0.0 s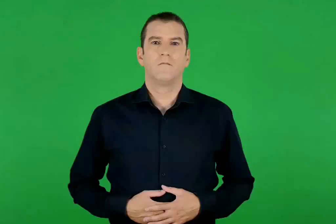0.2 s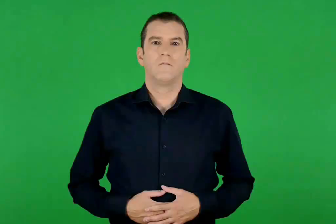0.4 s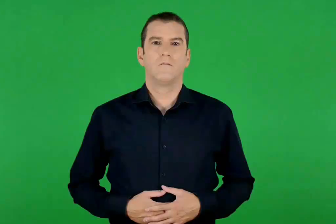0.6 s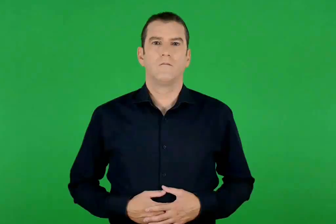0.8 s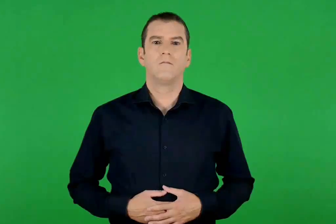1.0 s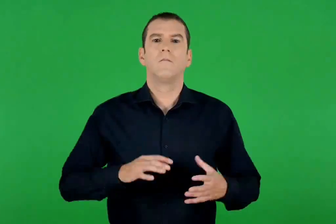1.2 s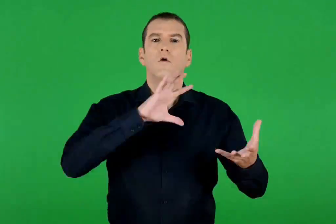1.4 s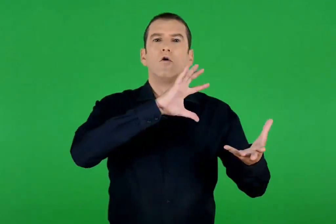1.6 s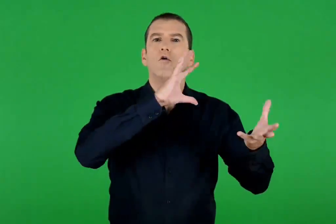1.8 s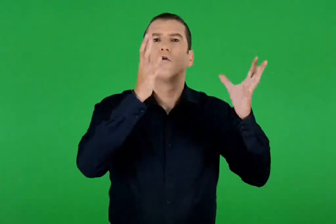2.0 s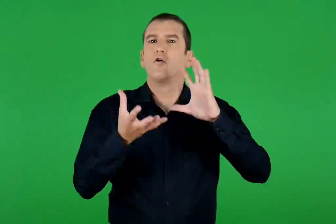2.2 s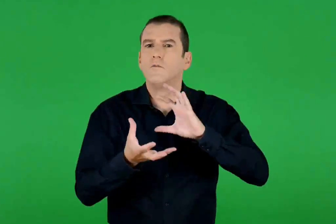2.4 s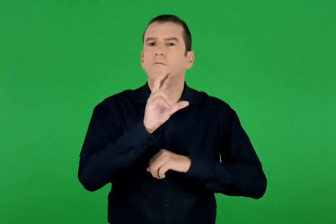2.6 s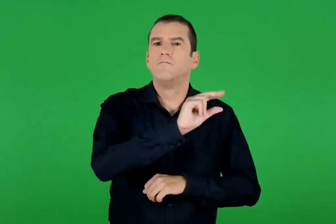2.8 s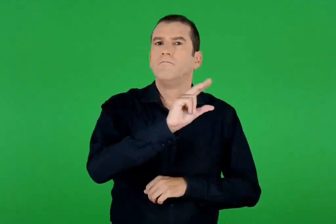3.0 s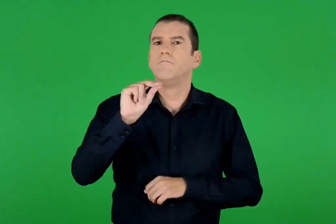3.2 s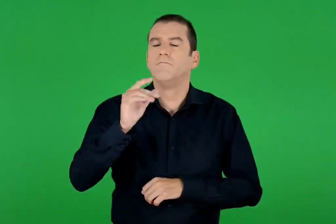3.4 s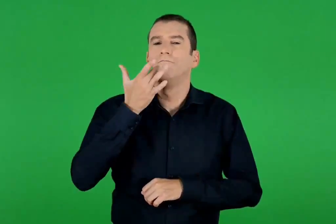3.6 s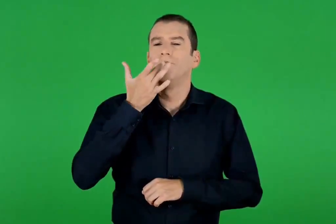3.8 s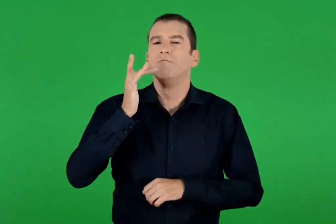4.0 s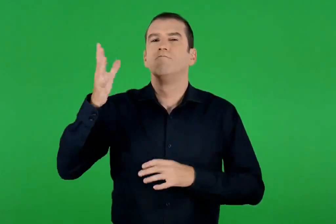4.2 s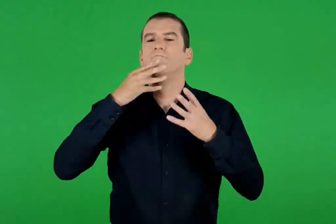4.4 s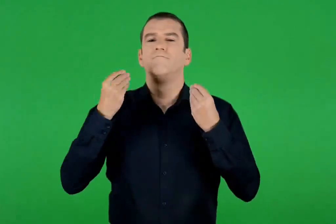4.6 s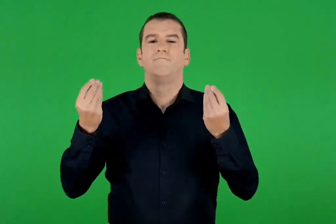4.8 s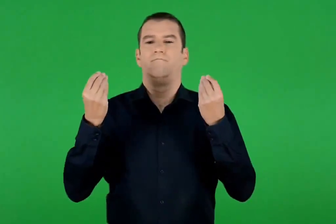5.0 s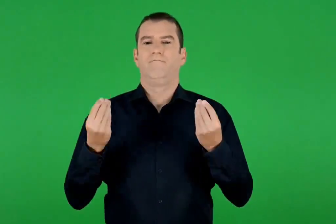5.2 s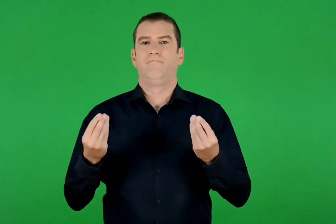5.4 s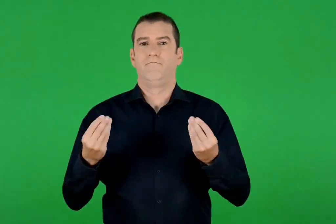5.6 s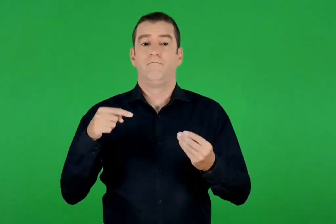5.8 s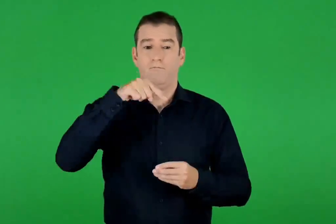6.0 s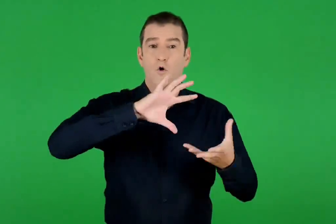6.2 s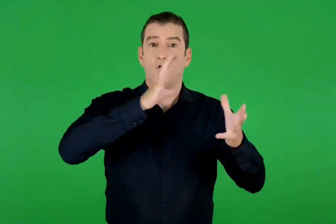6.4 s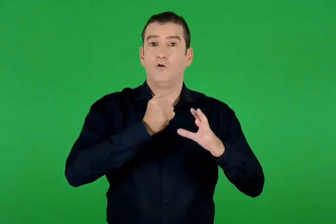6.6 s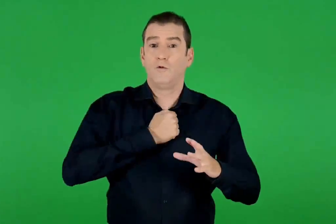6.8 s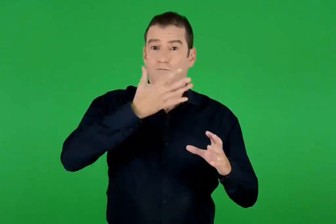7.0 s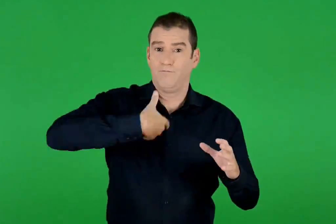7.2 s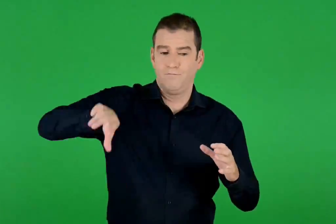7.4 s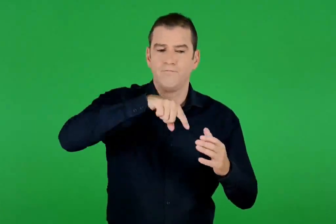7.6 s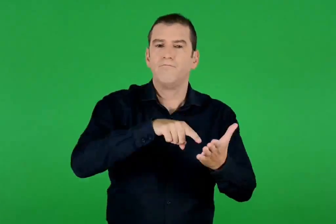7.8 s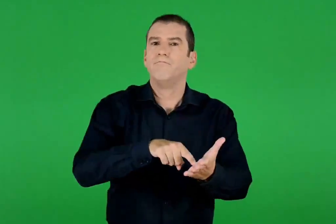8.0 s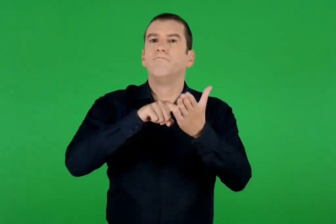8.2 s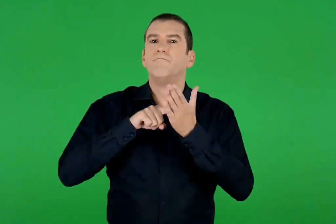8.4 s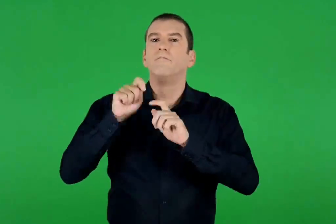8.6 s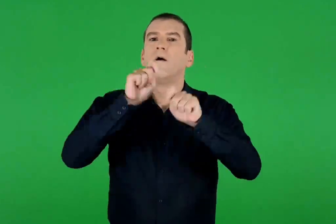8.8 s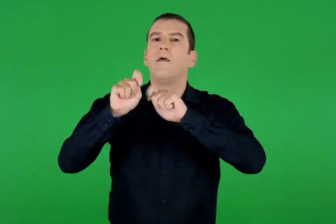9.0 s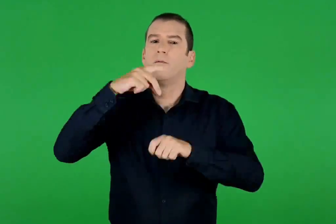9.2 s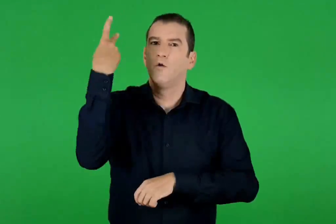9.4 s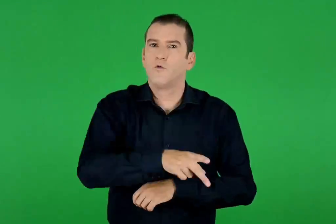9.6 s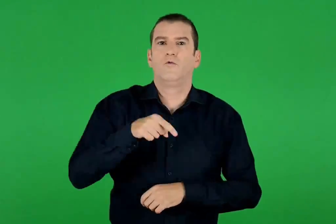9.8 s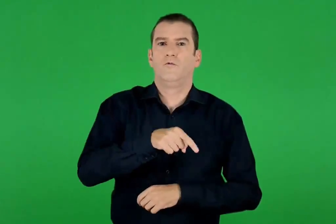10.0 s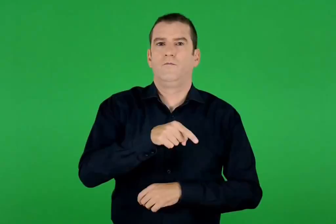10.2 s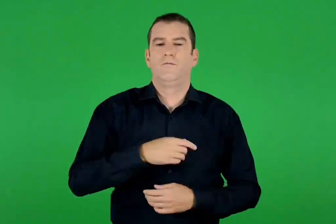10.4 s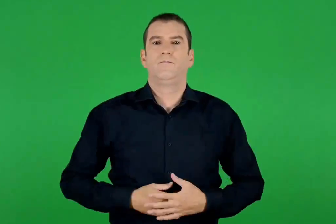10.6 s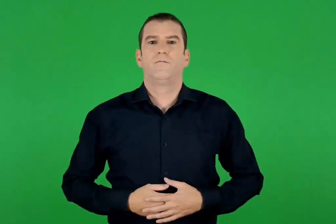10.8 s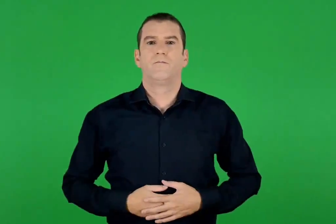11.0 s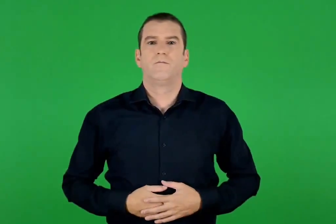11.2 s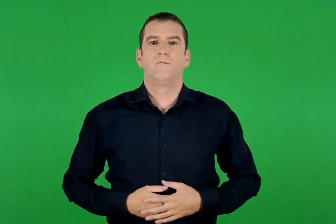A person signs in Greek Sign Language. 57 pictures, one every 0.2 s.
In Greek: κόσμος σημαίνει κόσμημα , στολίδι. κι ο κόσμος μάς φανερώνει τον δημιουργό του
